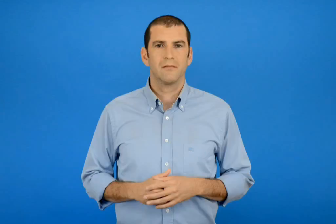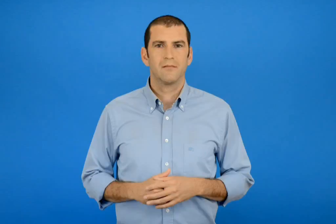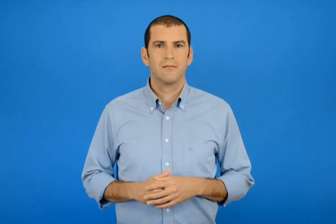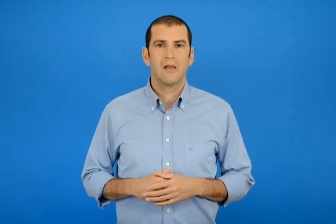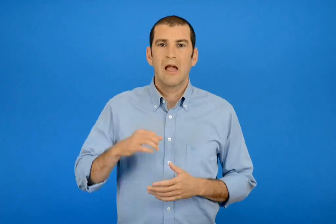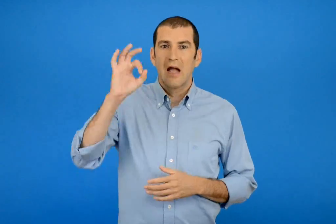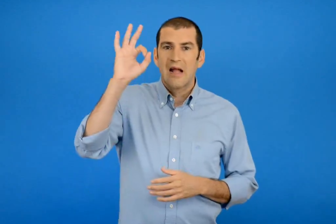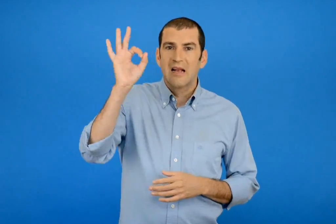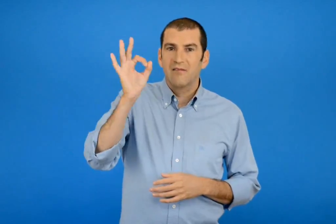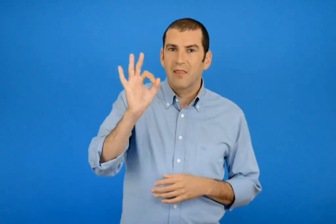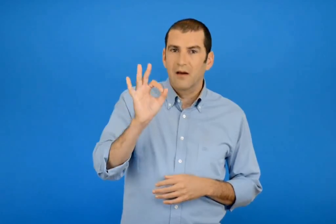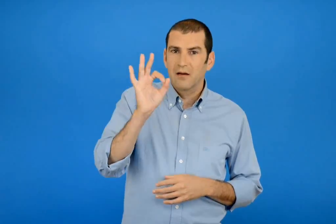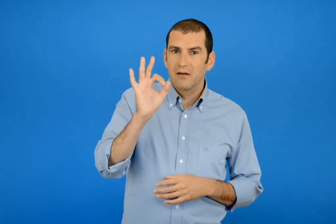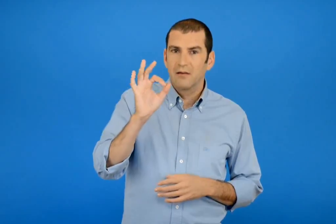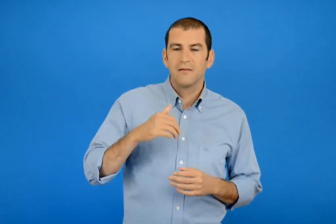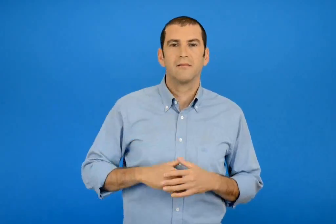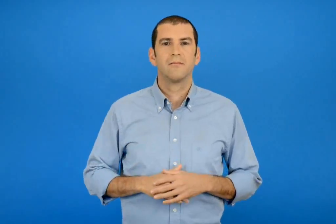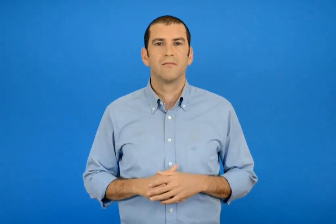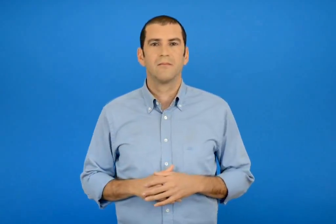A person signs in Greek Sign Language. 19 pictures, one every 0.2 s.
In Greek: νιφάδα
